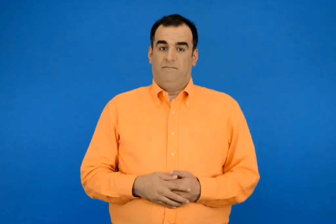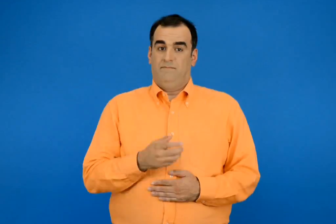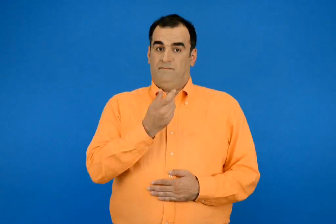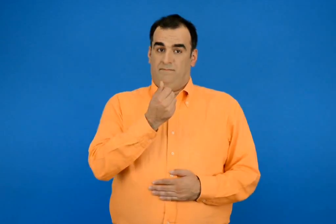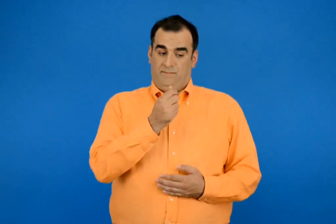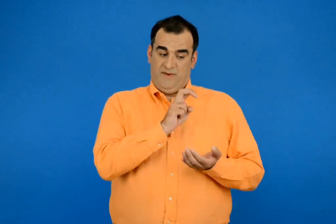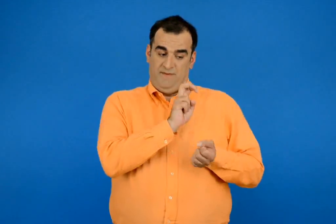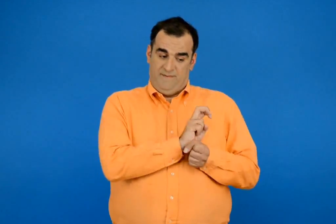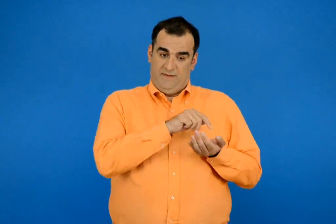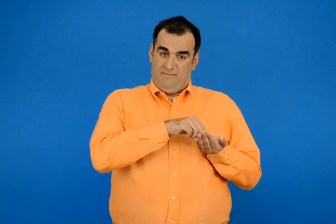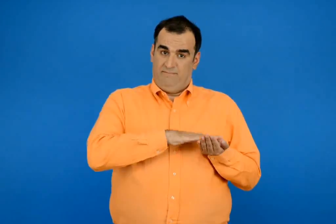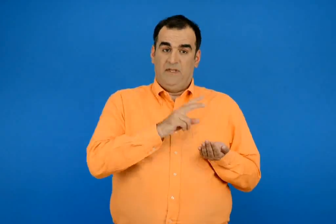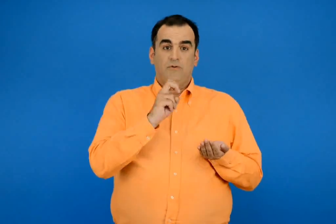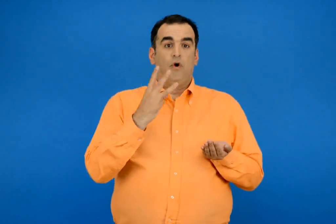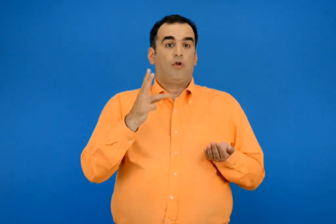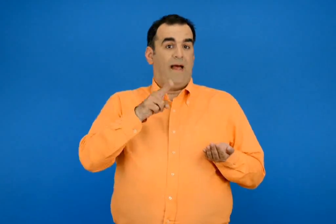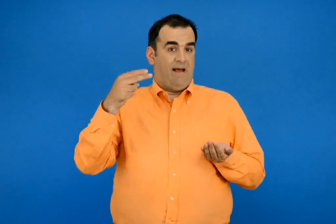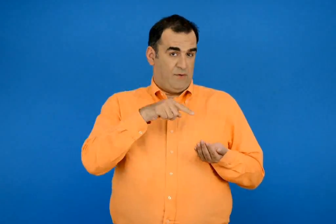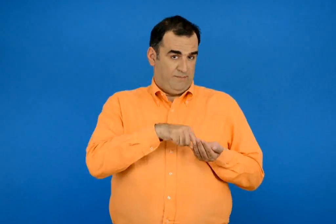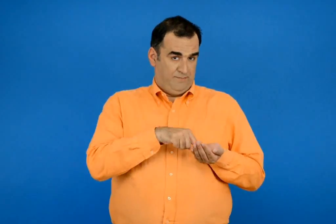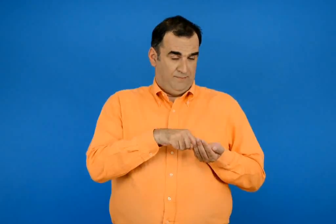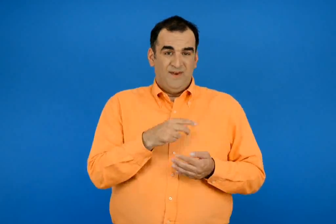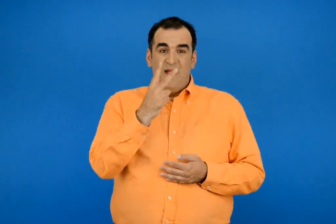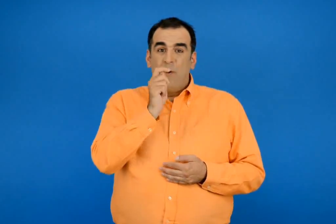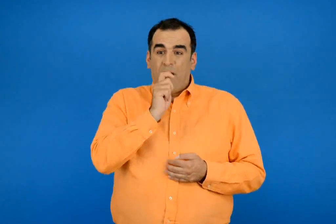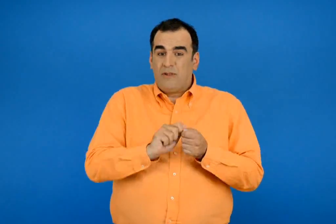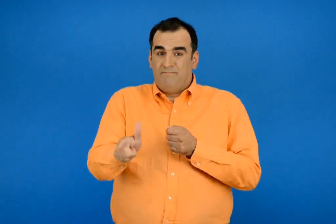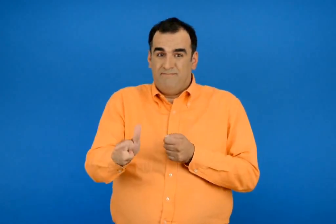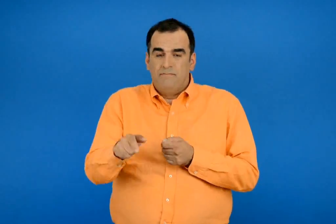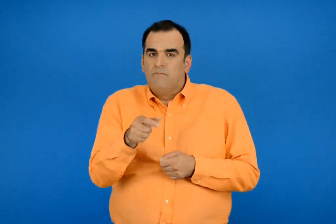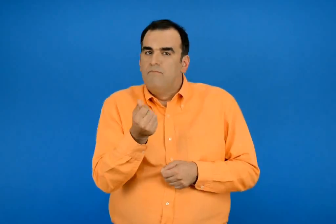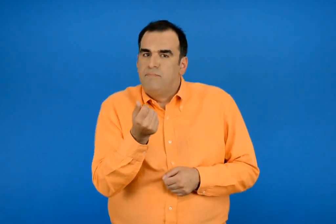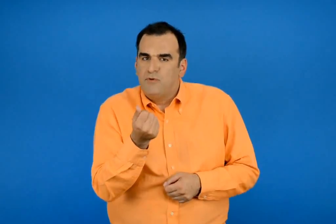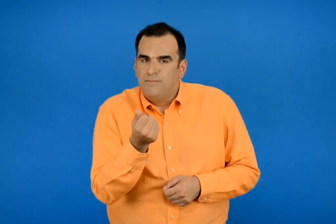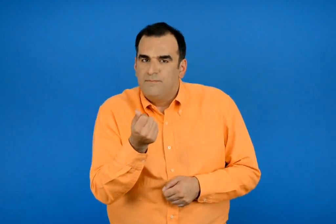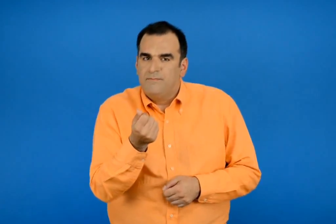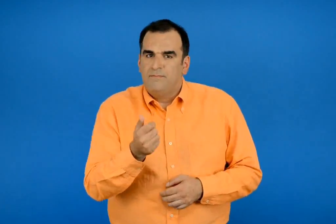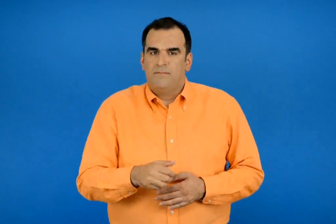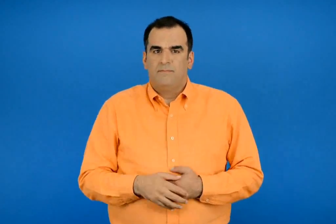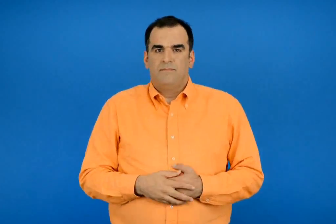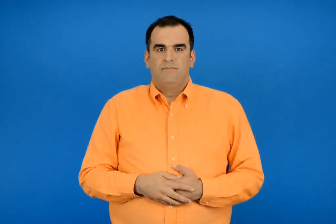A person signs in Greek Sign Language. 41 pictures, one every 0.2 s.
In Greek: ποσό έκαναν τα 2 παγωτά αν της έμειναν 28 € ;
